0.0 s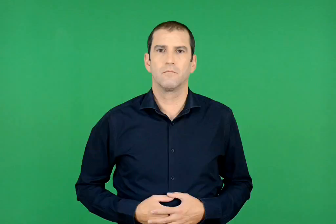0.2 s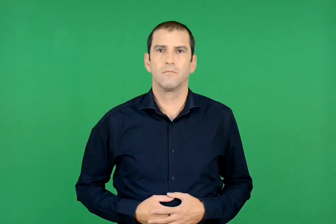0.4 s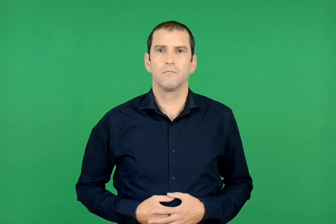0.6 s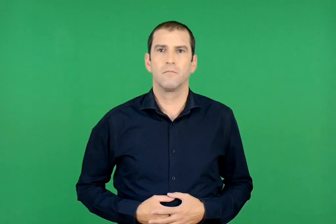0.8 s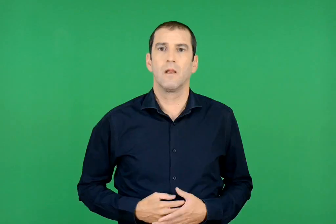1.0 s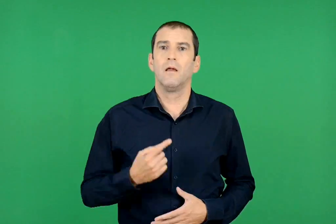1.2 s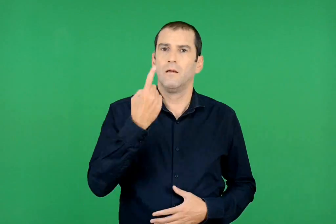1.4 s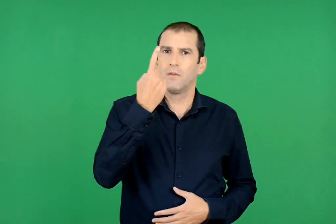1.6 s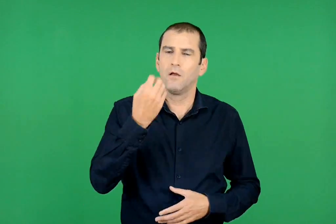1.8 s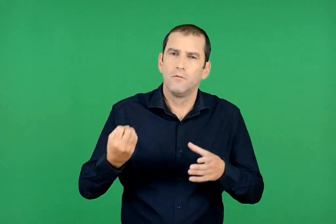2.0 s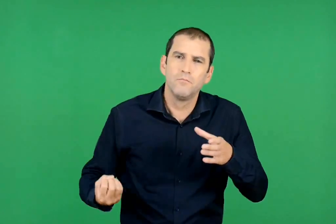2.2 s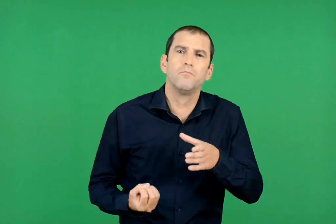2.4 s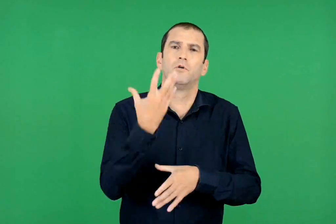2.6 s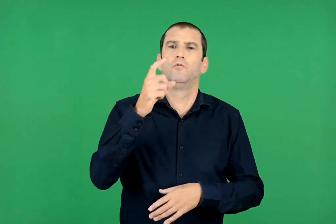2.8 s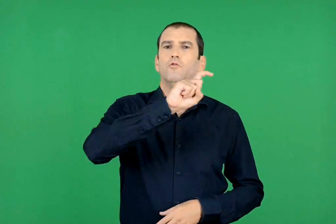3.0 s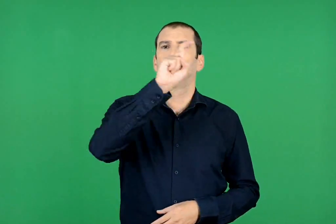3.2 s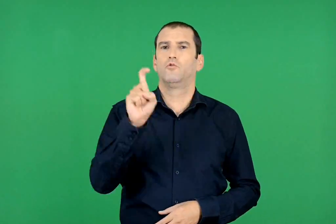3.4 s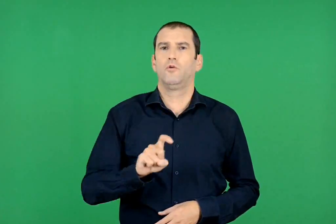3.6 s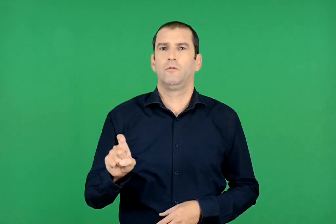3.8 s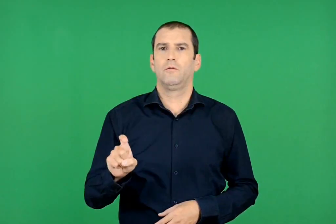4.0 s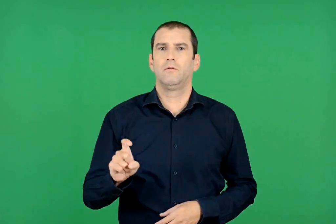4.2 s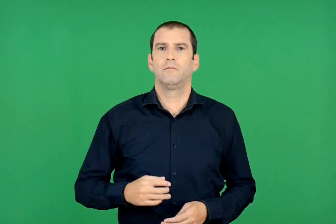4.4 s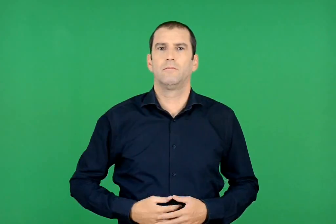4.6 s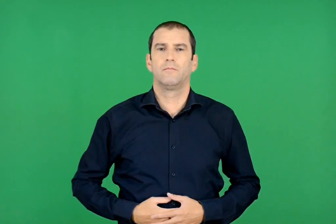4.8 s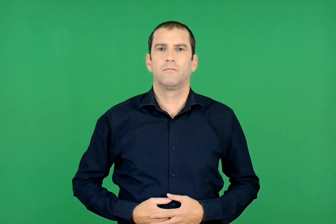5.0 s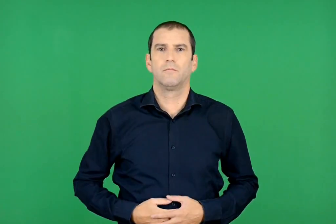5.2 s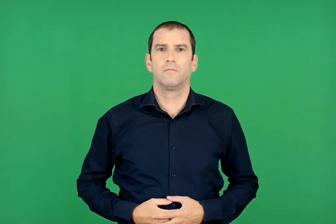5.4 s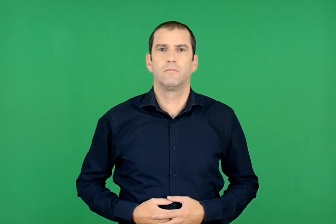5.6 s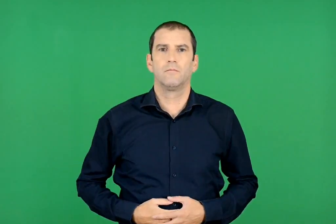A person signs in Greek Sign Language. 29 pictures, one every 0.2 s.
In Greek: για μια καινούρια ζωή
